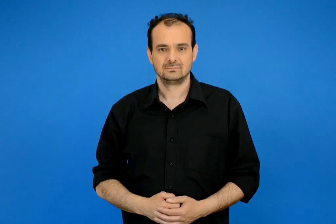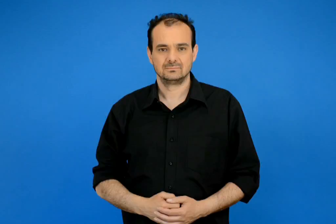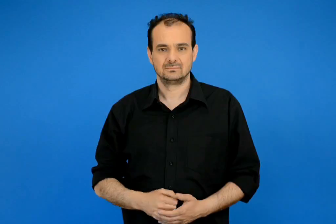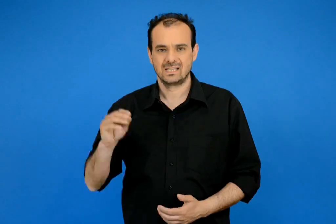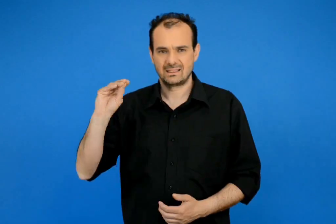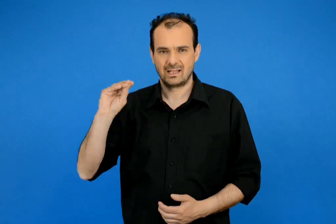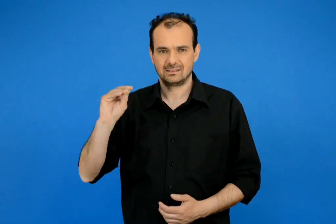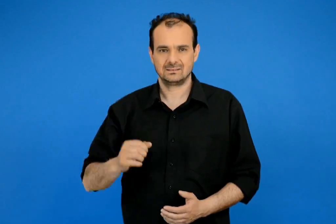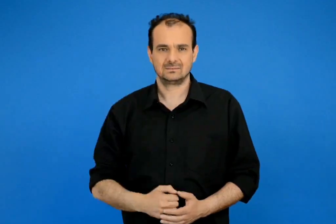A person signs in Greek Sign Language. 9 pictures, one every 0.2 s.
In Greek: τετάρτη
